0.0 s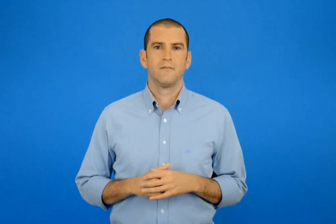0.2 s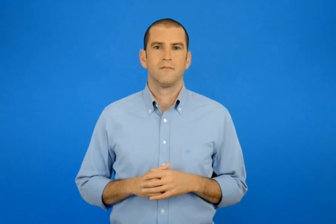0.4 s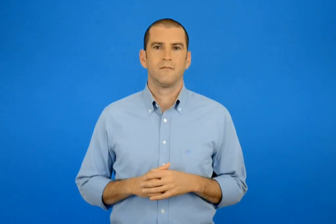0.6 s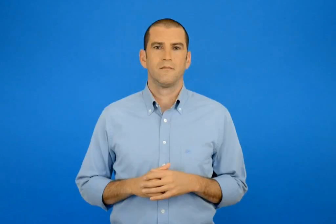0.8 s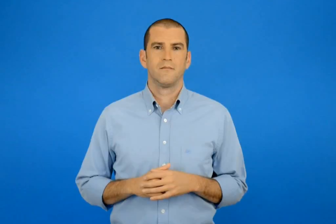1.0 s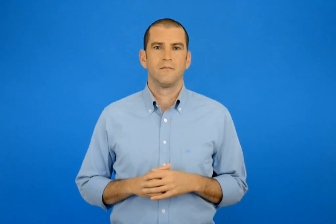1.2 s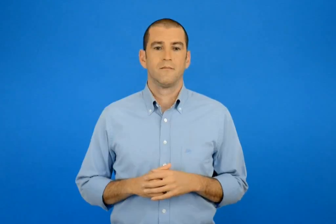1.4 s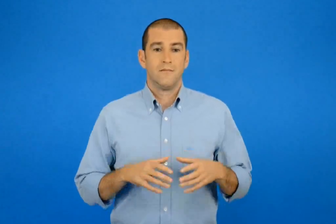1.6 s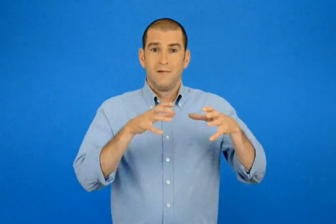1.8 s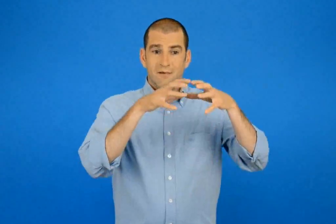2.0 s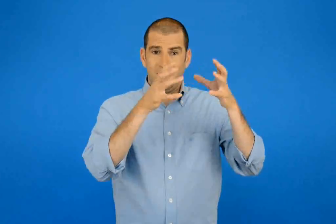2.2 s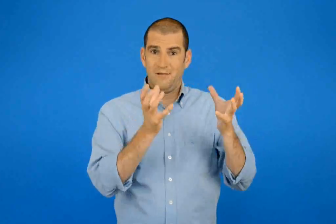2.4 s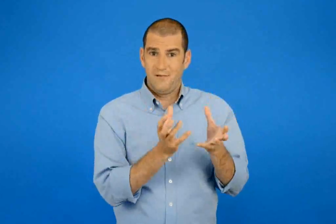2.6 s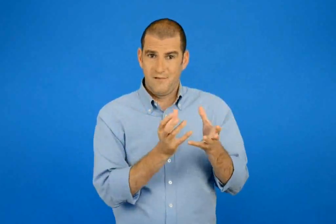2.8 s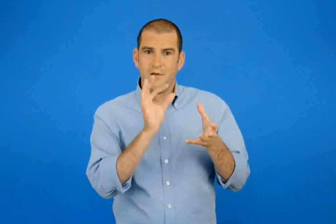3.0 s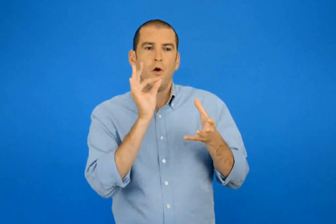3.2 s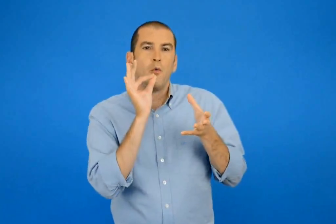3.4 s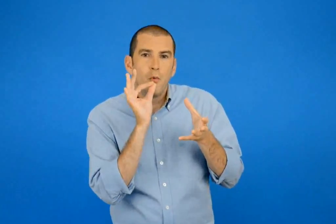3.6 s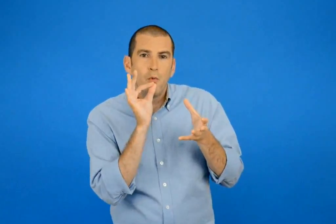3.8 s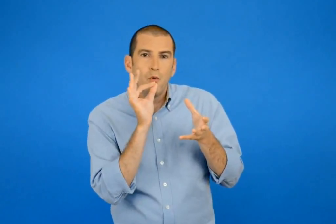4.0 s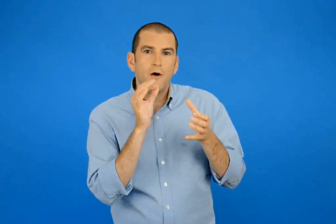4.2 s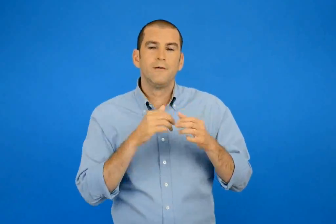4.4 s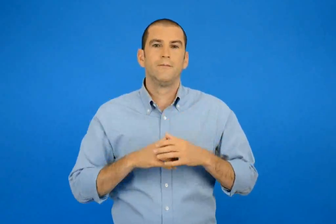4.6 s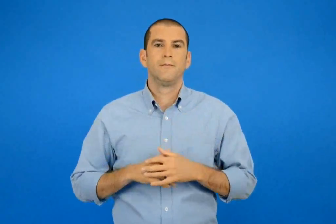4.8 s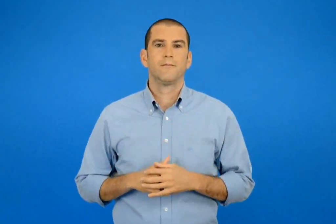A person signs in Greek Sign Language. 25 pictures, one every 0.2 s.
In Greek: η νεροσφυρίχτρα
